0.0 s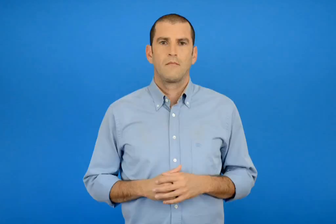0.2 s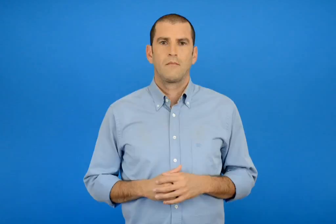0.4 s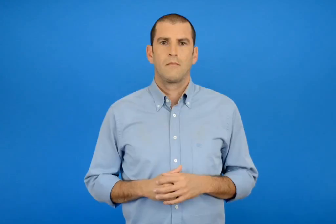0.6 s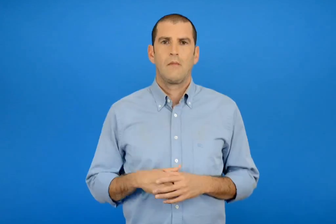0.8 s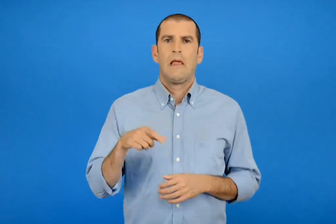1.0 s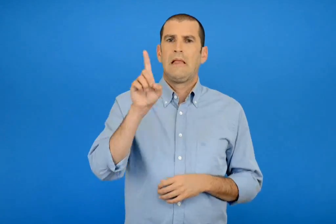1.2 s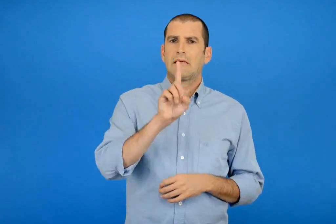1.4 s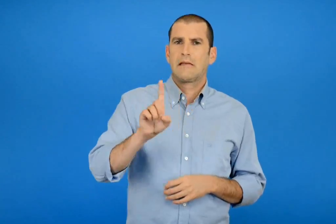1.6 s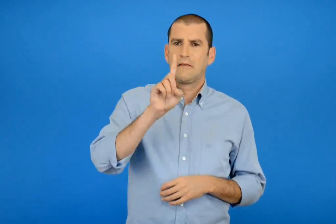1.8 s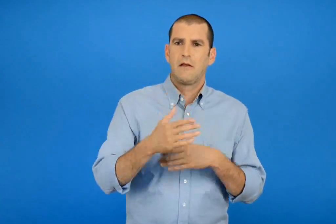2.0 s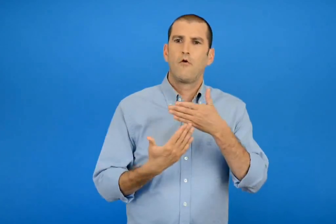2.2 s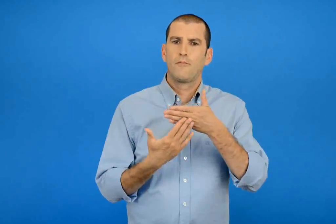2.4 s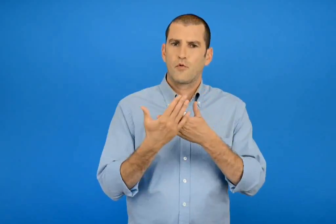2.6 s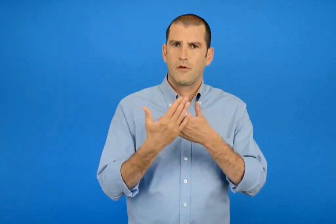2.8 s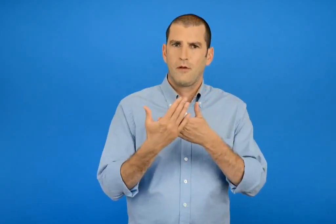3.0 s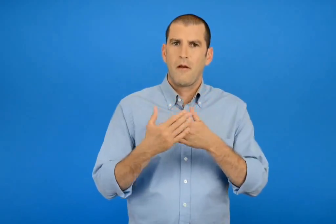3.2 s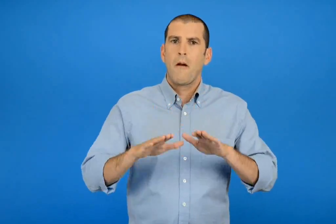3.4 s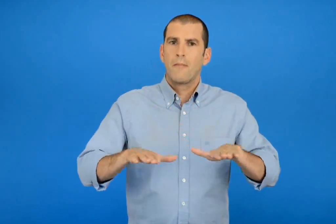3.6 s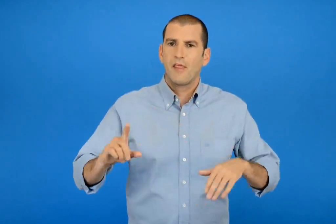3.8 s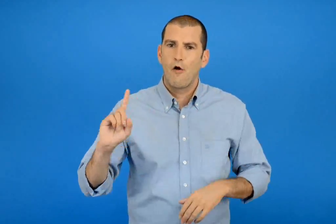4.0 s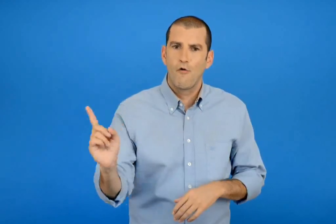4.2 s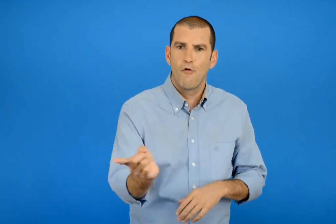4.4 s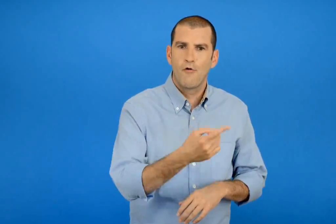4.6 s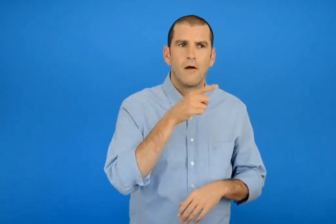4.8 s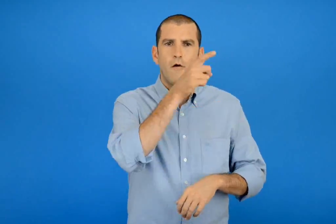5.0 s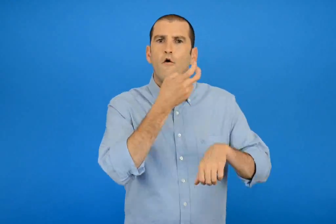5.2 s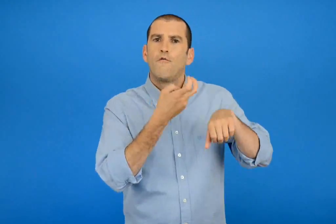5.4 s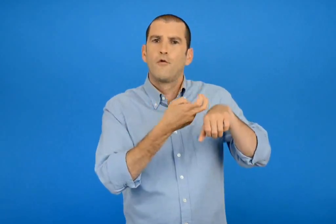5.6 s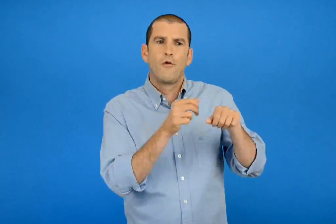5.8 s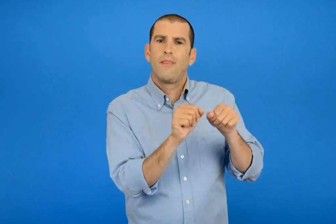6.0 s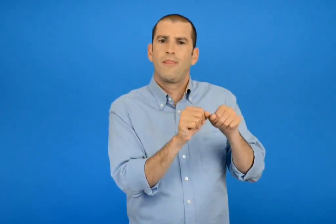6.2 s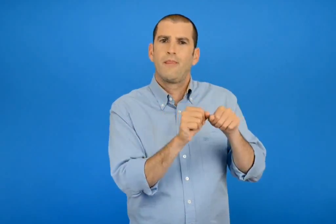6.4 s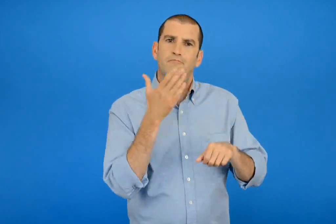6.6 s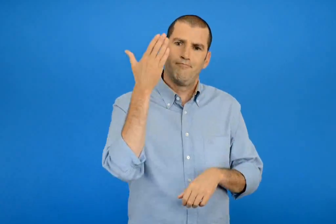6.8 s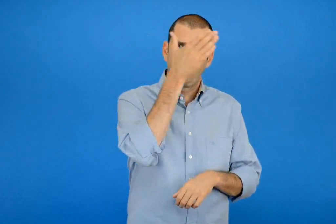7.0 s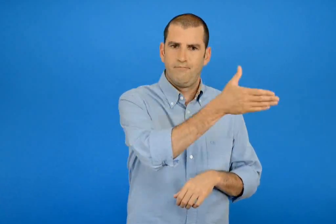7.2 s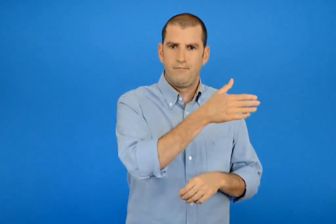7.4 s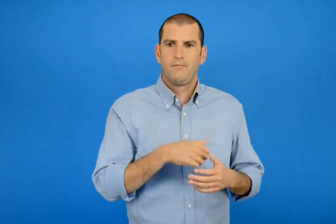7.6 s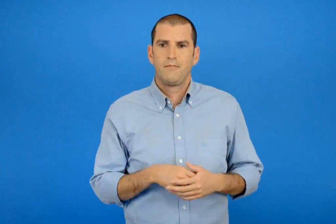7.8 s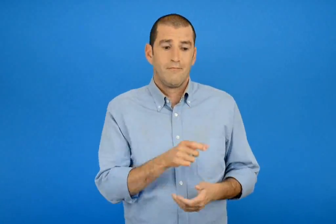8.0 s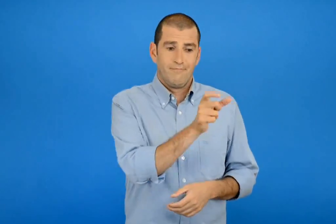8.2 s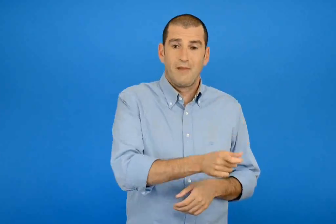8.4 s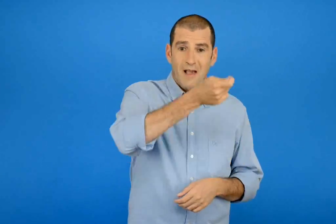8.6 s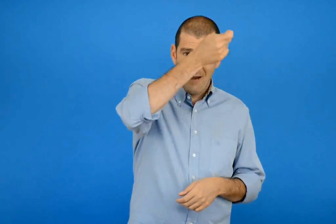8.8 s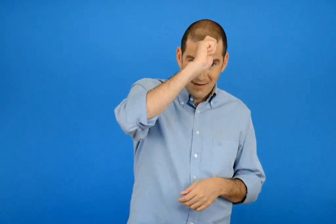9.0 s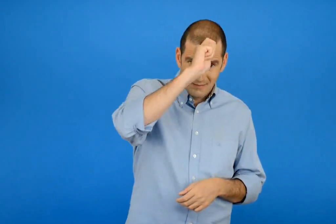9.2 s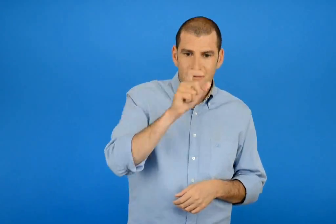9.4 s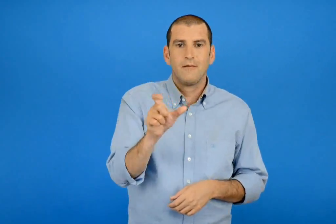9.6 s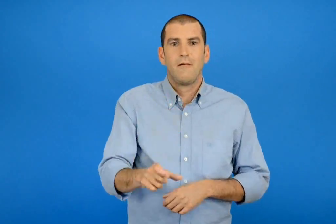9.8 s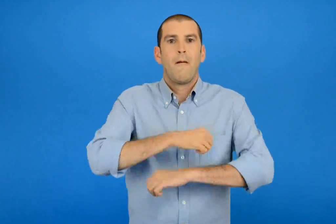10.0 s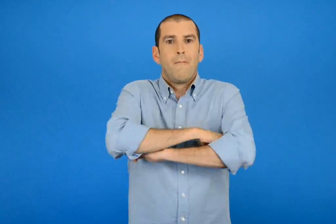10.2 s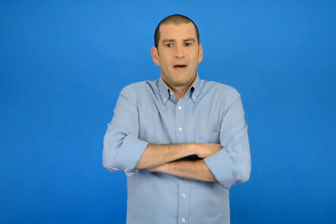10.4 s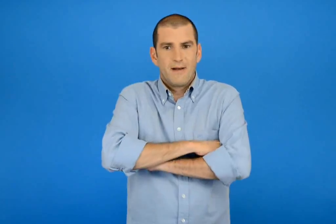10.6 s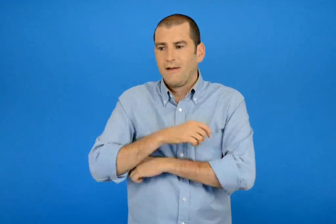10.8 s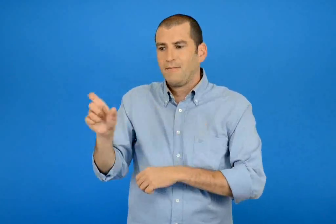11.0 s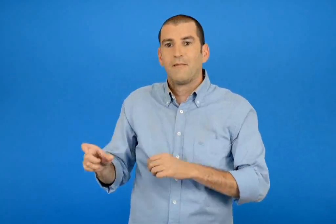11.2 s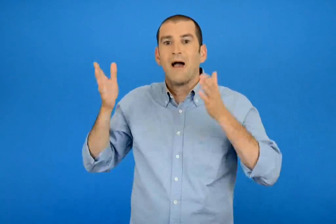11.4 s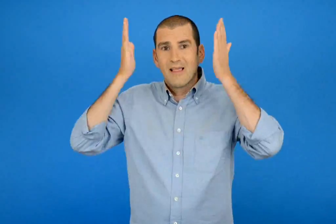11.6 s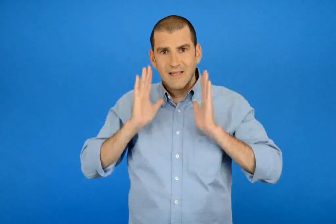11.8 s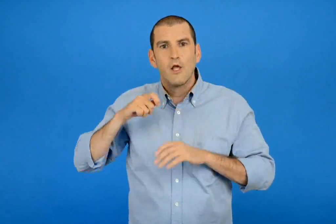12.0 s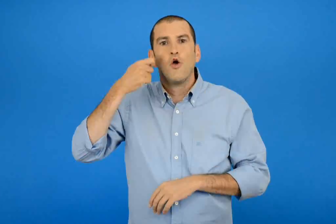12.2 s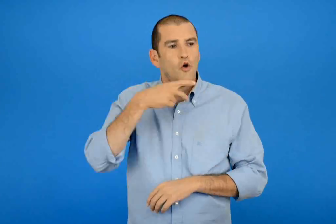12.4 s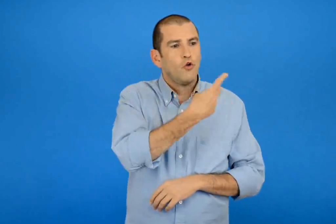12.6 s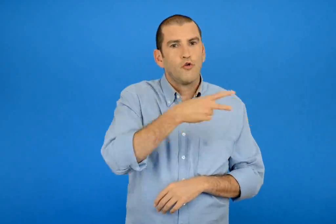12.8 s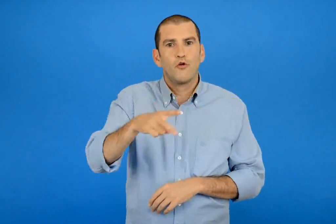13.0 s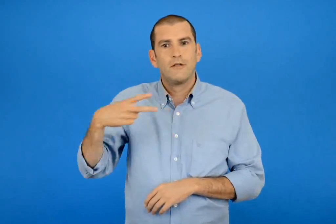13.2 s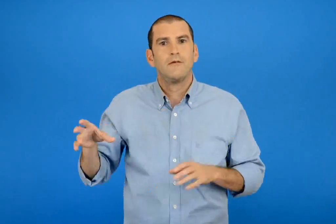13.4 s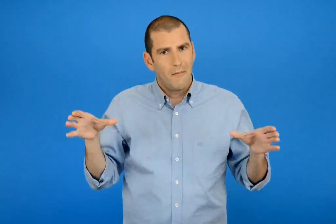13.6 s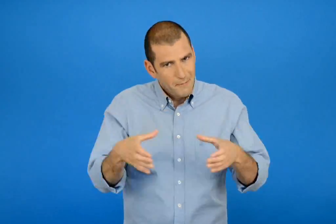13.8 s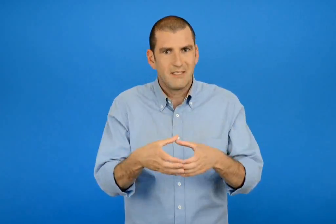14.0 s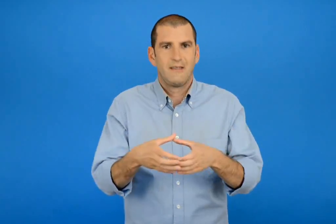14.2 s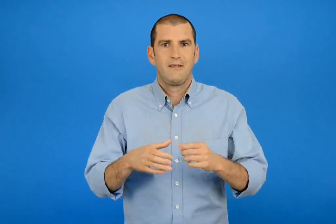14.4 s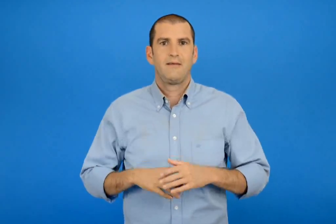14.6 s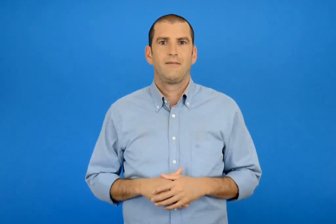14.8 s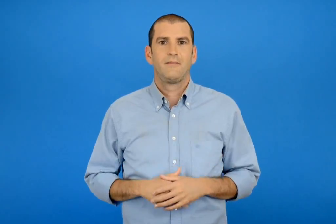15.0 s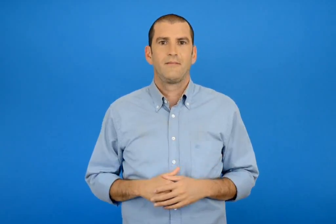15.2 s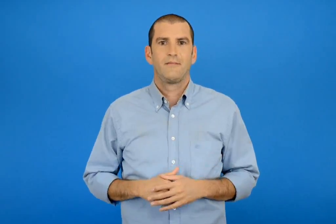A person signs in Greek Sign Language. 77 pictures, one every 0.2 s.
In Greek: είναι κυριακή πρωί όλα τα παιδιά πηγαίνουν στο κοντινό βουνό μαζί τους είναι οι γονείς του άρη της μαρίνας και της αγγελικής
